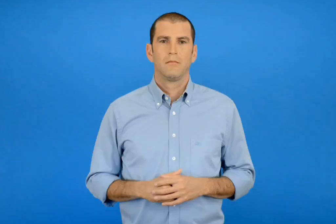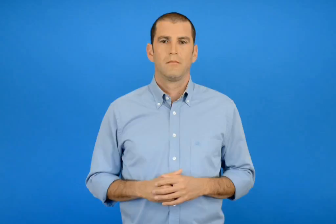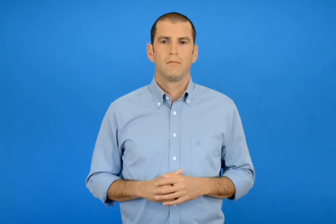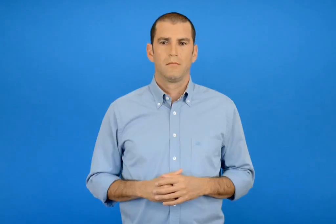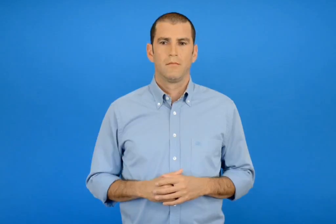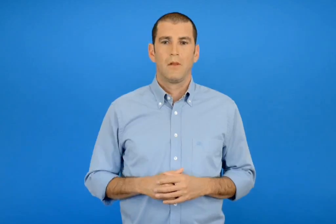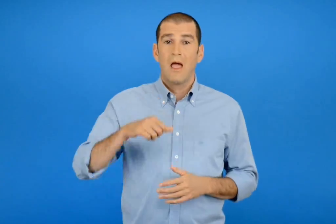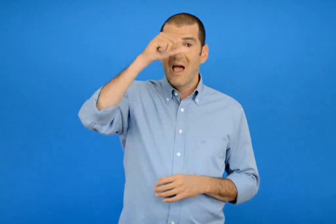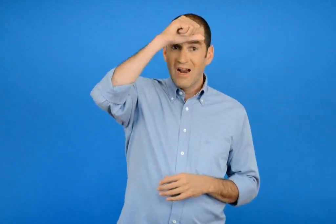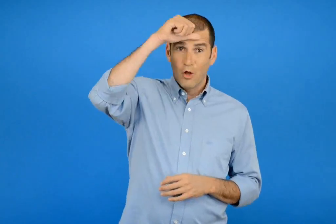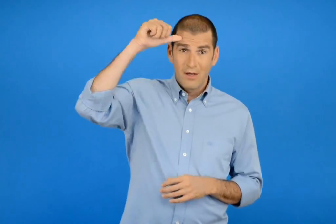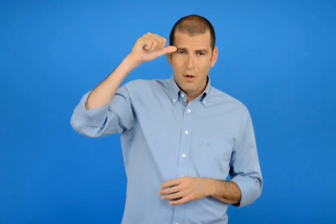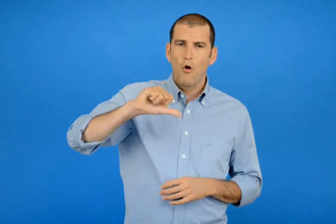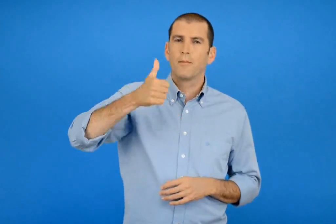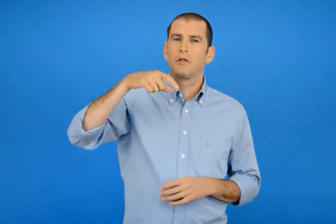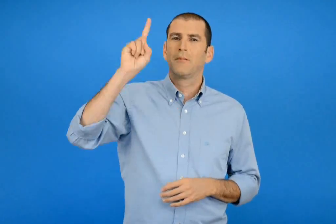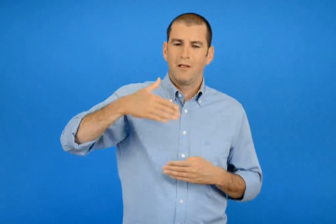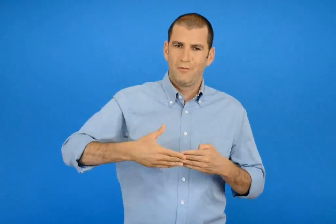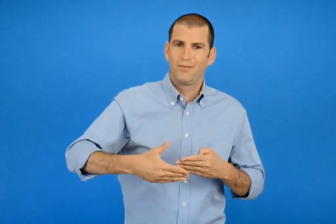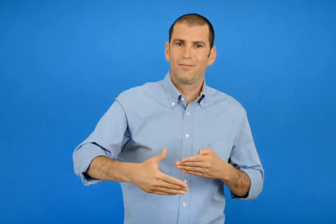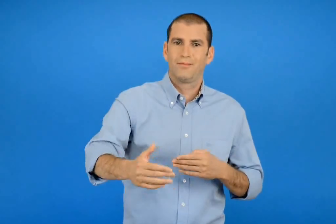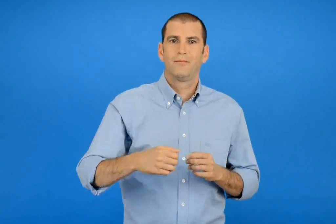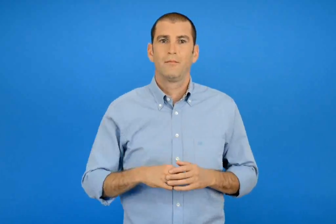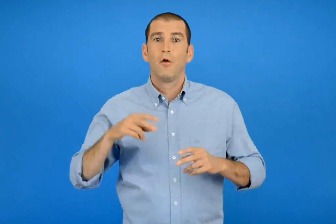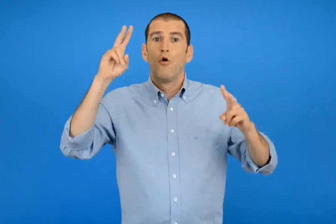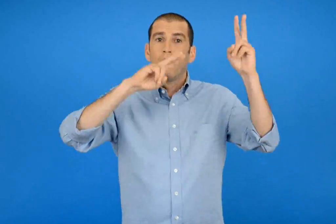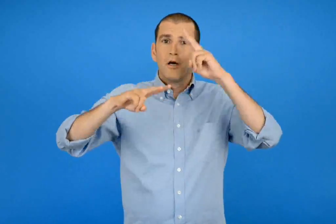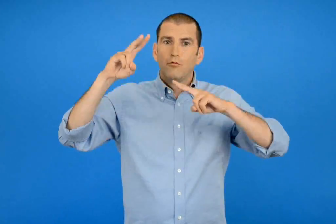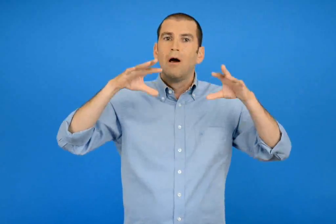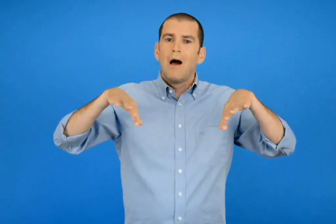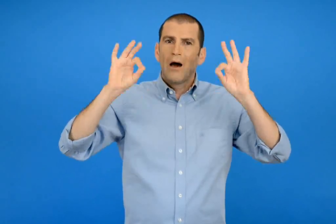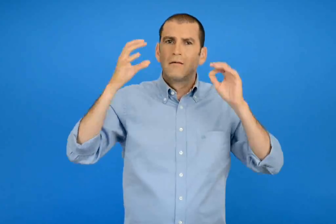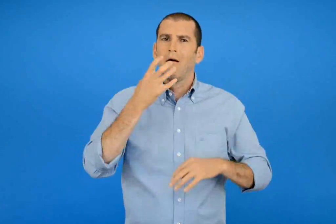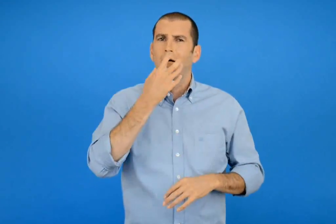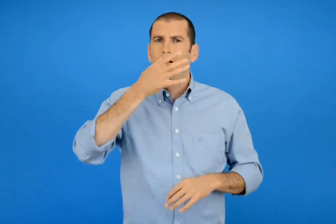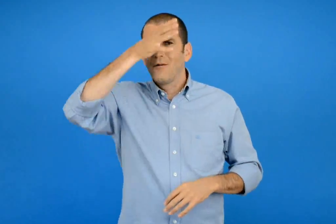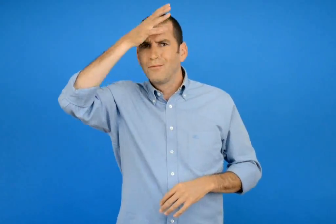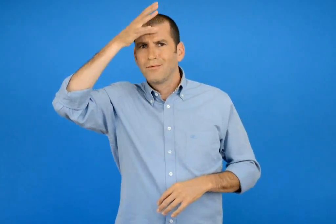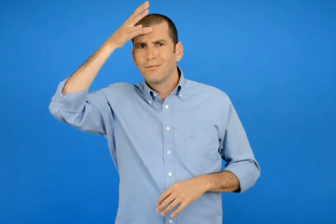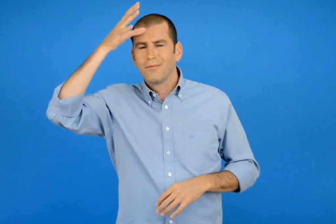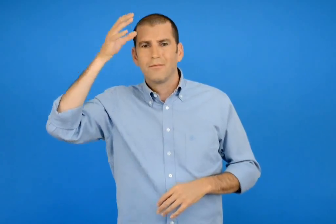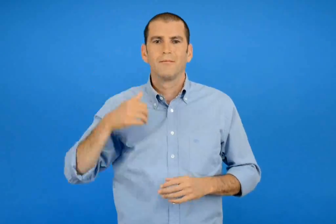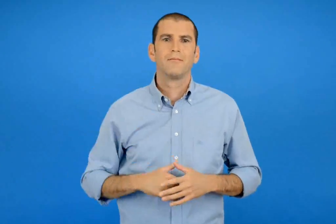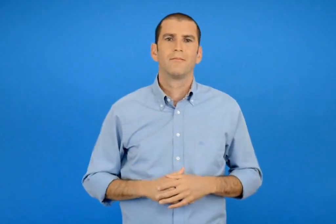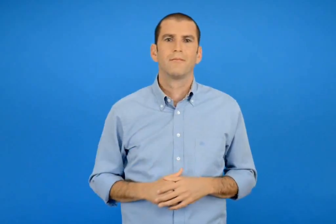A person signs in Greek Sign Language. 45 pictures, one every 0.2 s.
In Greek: πρώτες μέρες του καλοκαιριού ο καιρός έχει ζεστάνει
